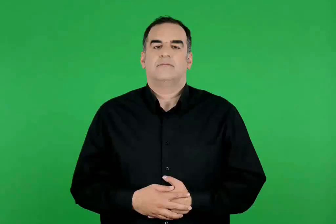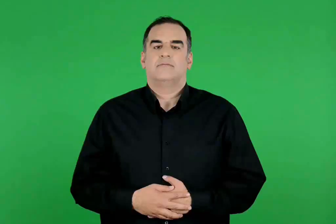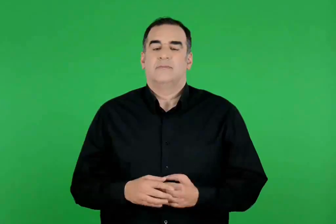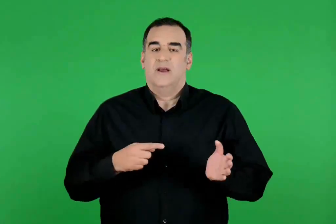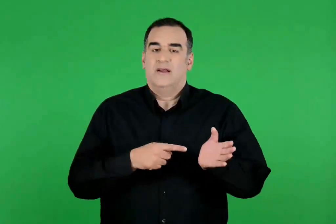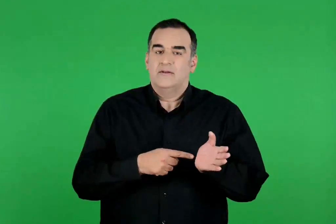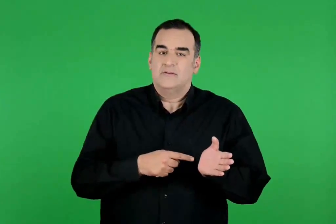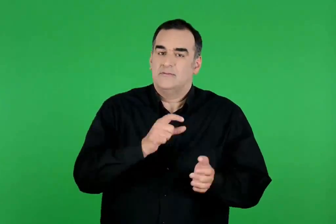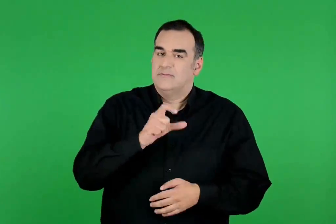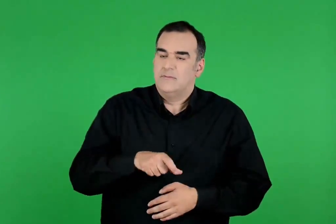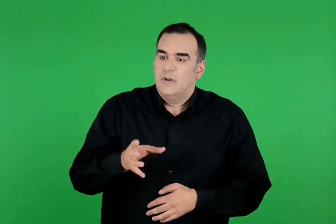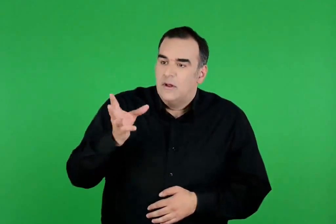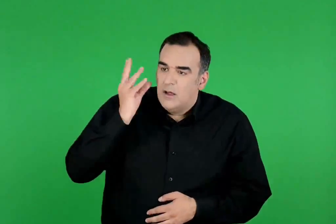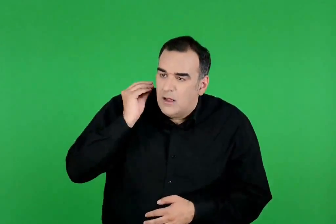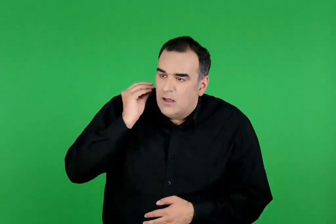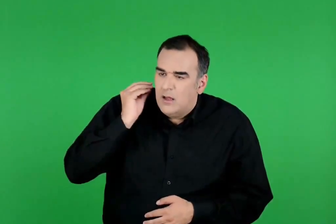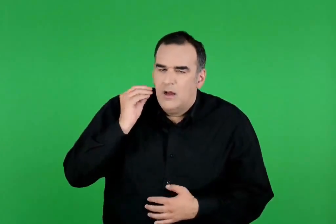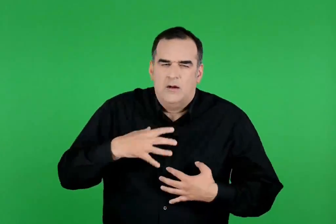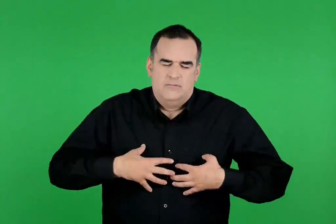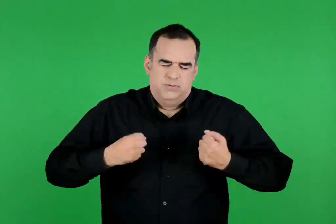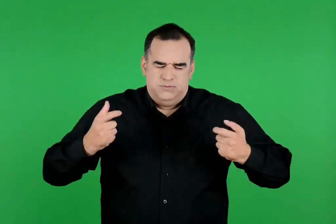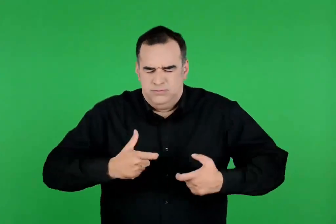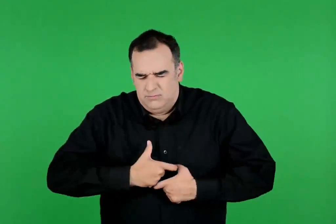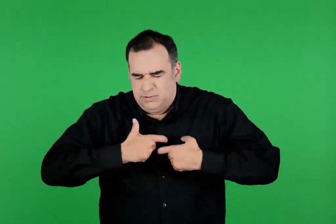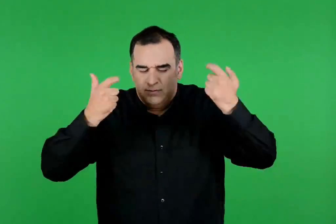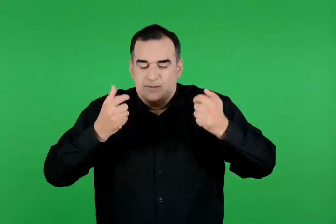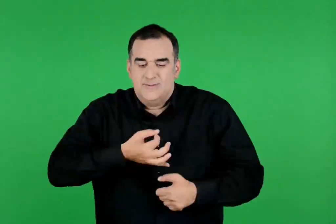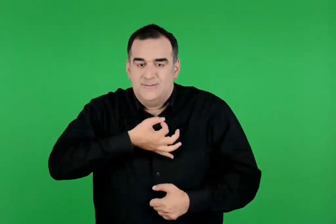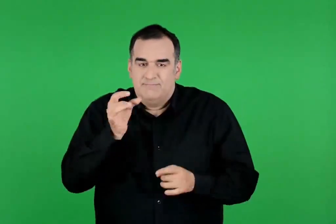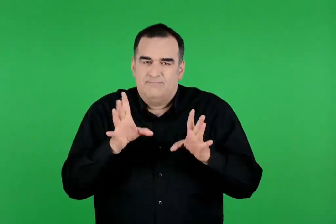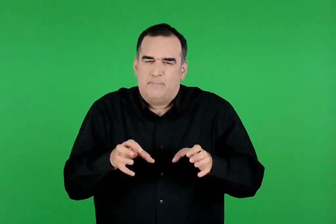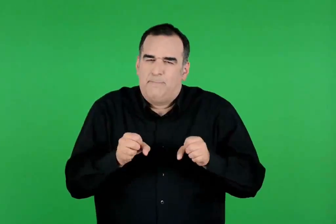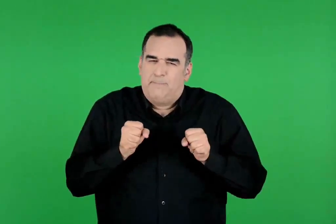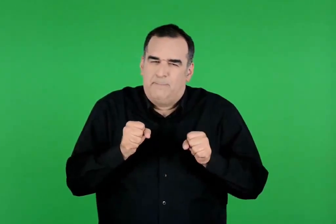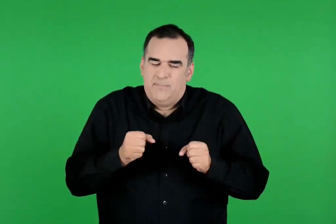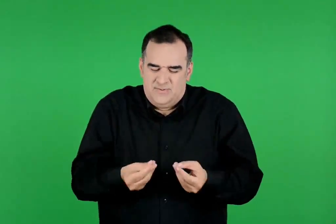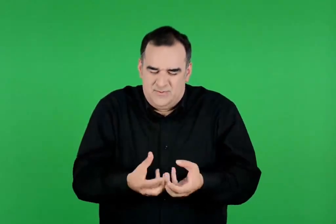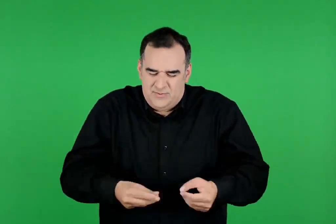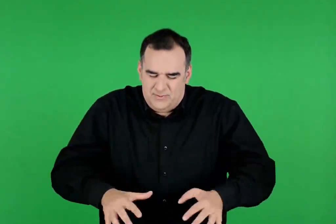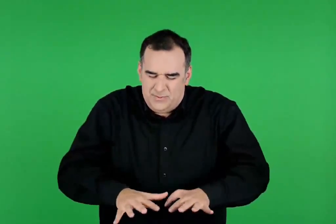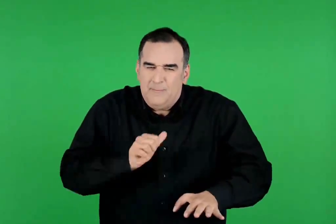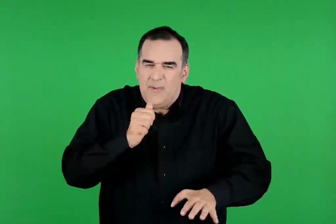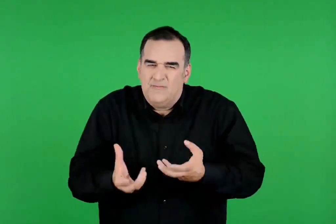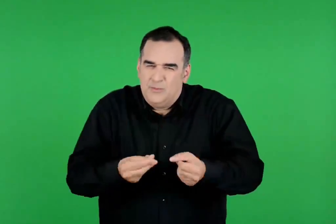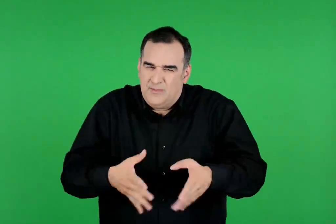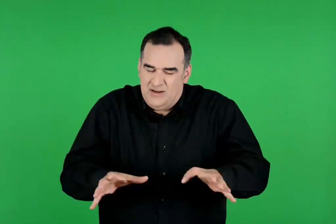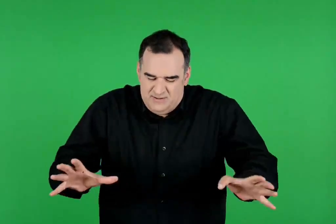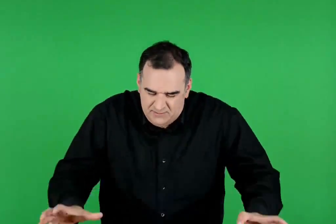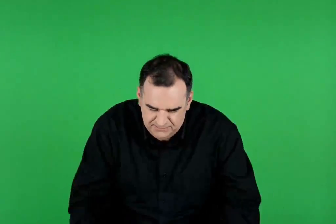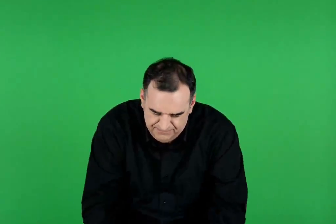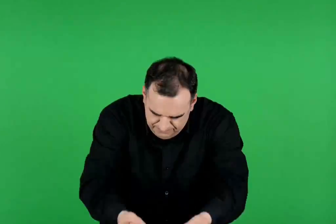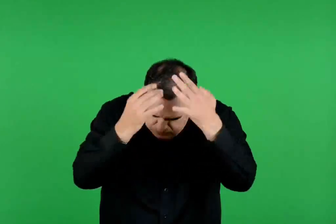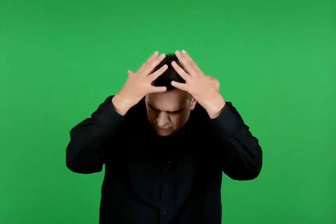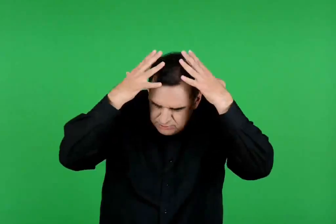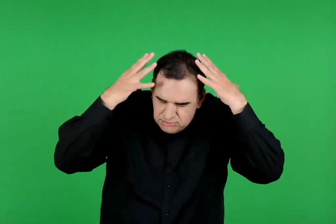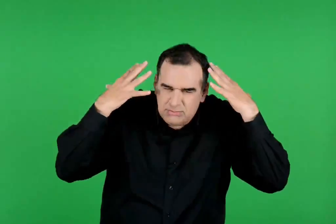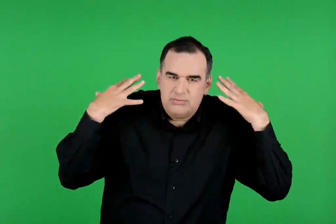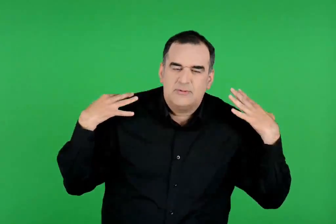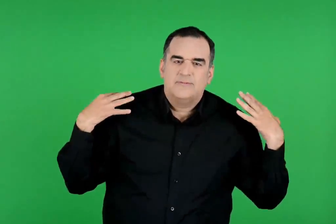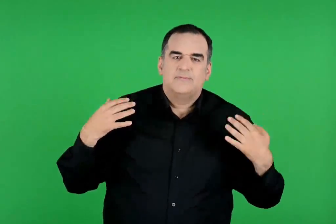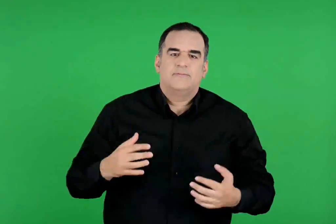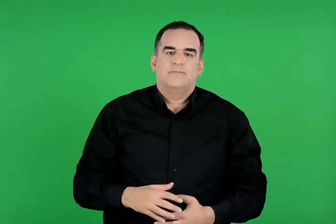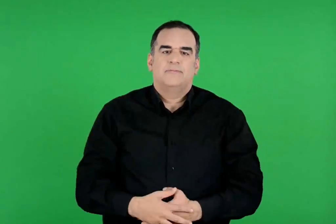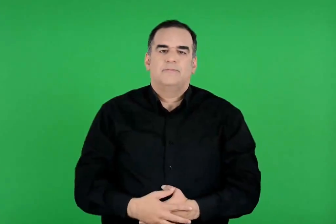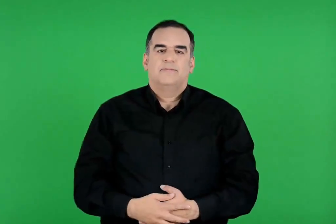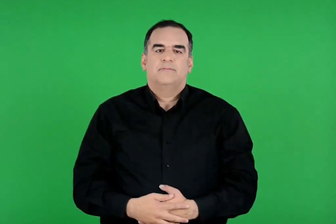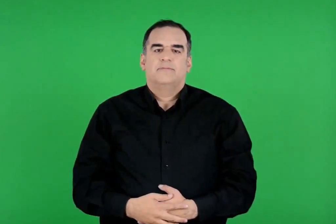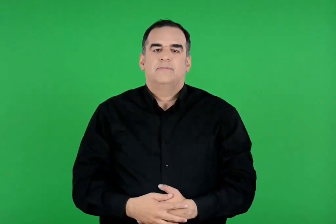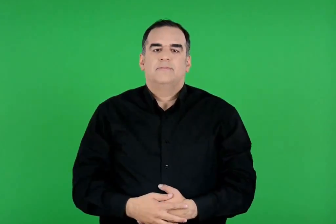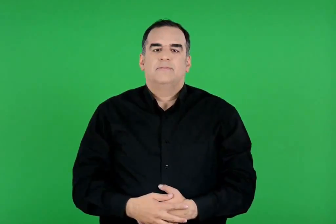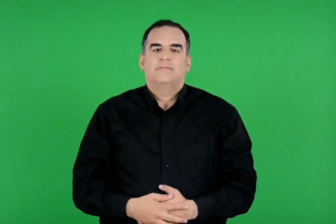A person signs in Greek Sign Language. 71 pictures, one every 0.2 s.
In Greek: στο άκουσμα αυτό ο πόνος του αχιλλέα ξεσπάει άγριος δίχως μιλιά ο ήρωας χύνει με τα δυο του χέρια στάχτη μαύρη στο κεφάλι του πάνω ,
